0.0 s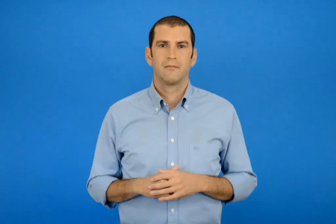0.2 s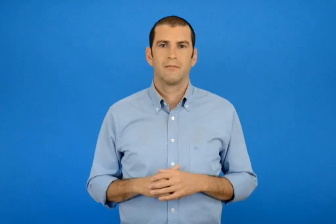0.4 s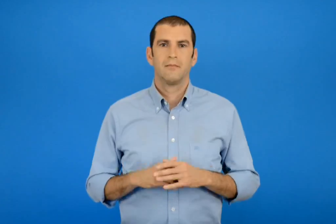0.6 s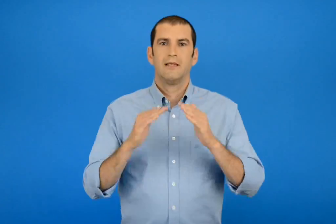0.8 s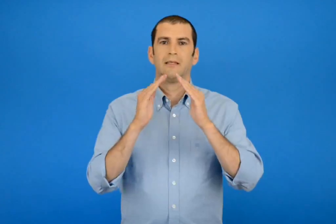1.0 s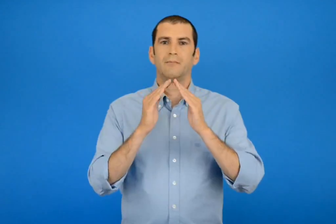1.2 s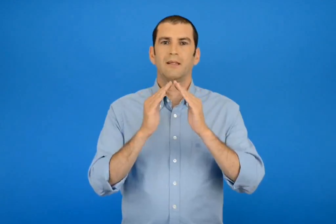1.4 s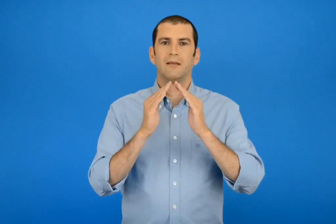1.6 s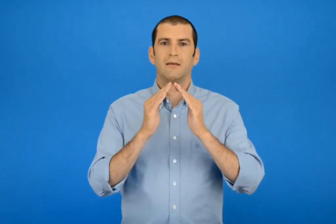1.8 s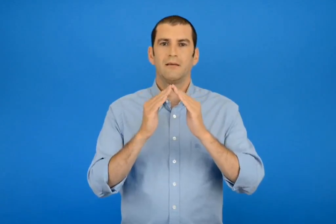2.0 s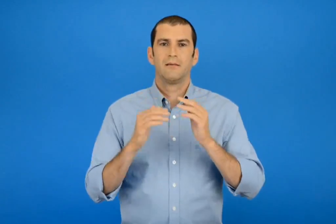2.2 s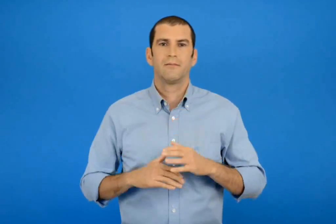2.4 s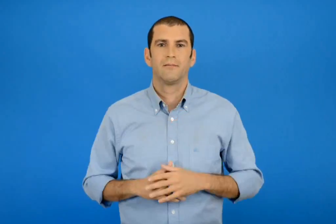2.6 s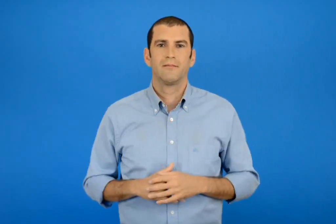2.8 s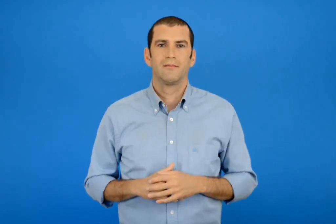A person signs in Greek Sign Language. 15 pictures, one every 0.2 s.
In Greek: σπίτι
